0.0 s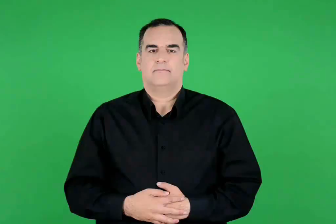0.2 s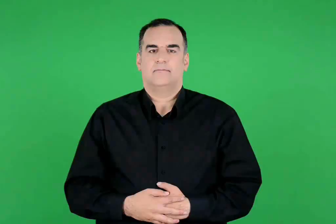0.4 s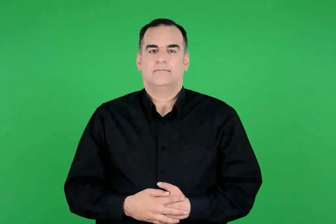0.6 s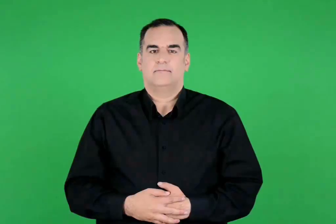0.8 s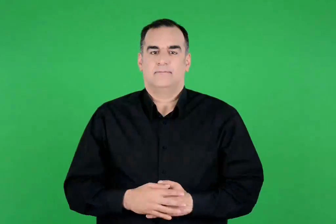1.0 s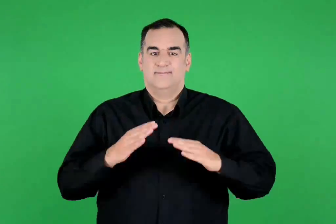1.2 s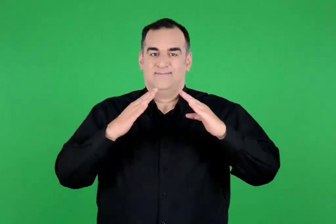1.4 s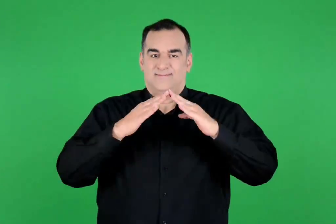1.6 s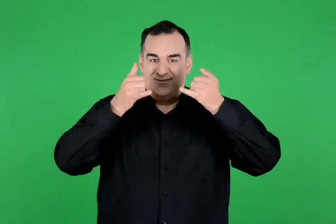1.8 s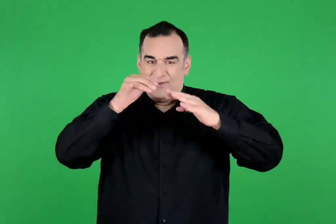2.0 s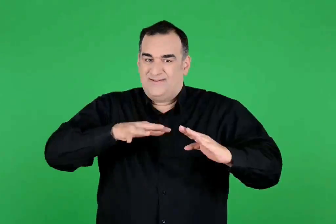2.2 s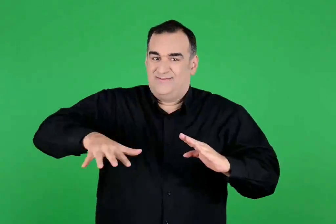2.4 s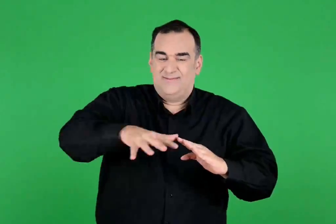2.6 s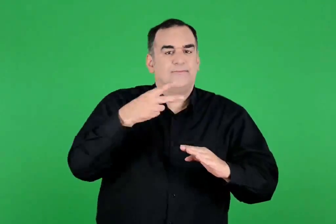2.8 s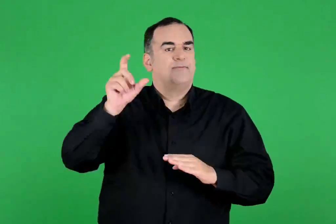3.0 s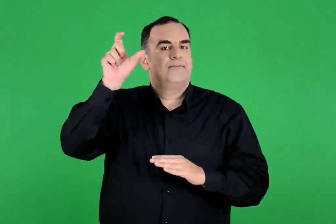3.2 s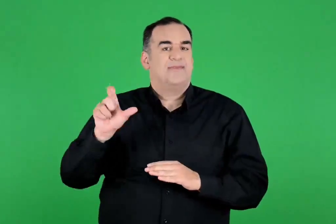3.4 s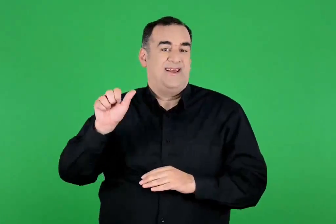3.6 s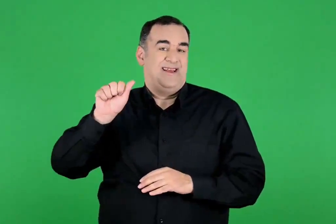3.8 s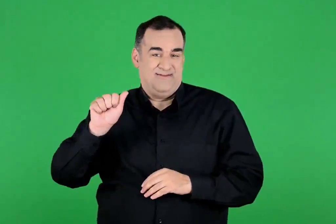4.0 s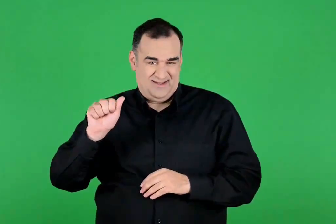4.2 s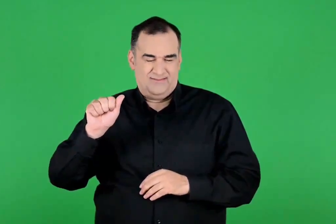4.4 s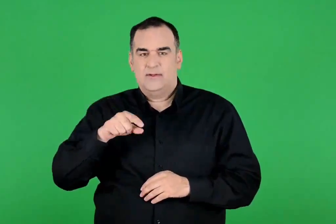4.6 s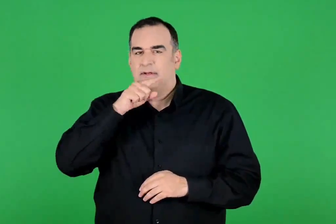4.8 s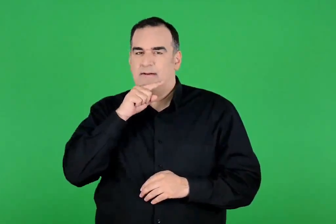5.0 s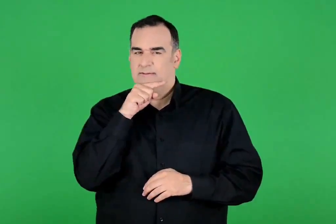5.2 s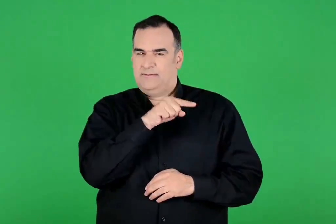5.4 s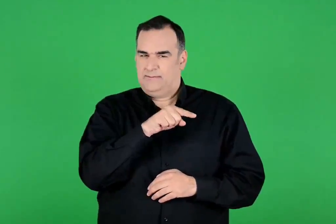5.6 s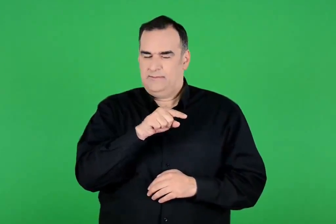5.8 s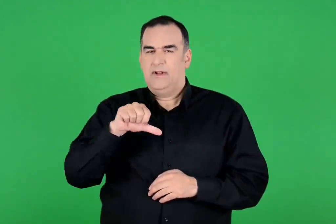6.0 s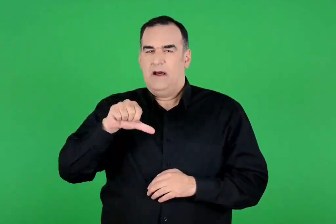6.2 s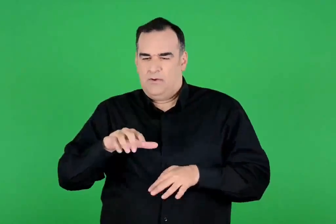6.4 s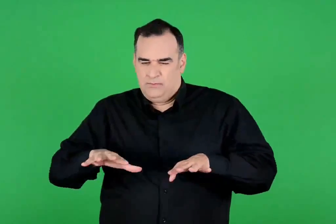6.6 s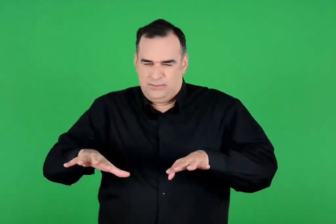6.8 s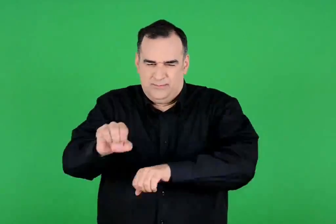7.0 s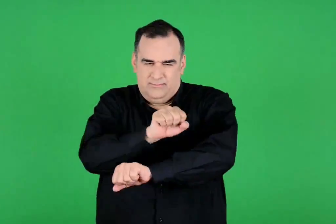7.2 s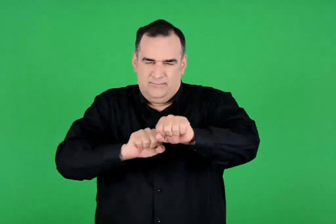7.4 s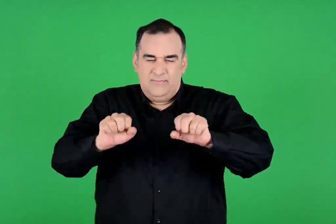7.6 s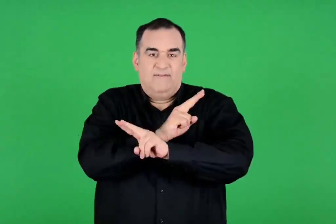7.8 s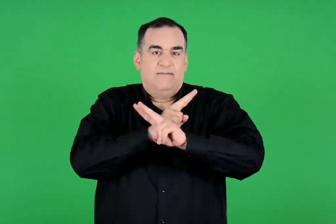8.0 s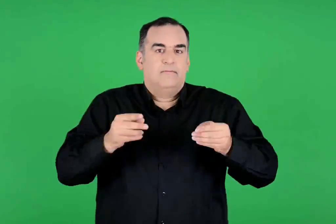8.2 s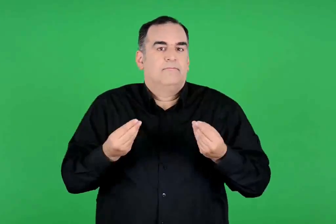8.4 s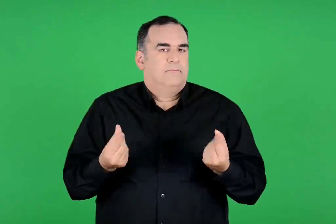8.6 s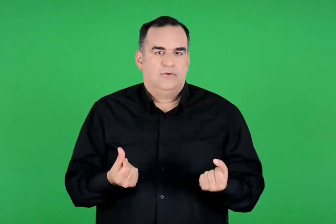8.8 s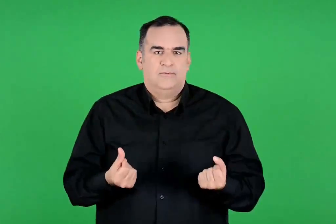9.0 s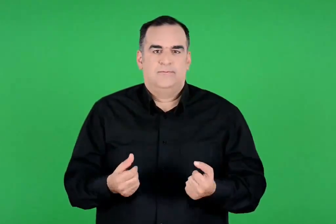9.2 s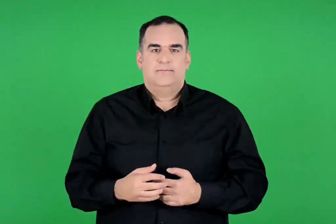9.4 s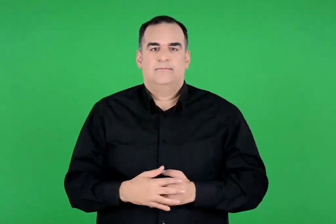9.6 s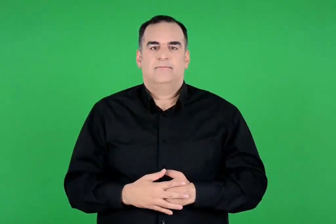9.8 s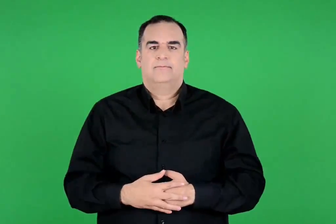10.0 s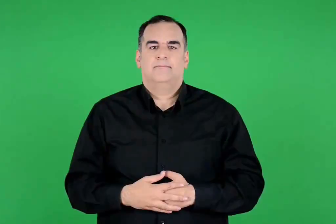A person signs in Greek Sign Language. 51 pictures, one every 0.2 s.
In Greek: πώς ο ηρακλής χρησιμοποίησε το νερό , για να καθαρίσει τους στάβλους του αυγεία
